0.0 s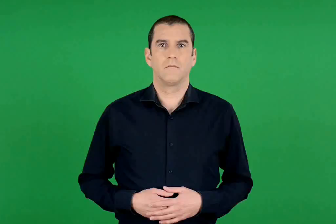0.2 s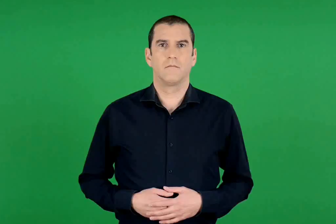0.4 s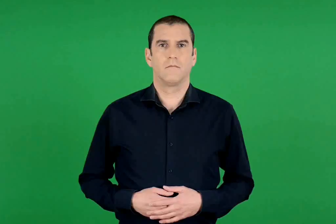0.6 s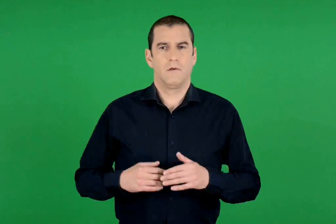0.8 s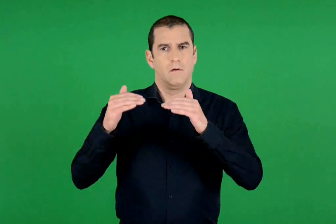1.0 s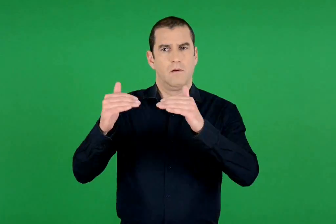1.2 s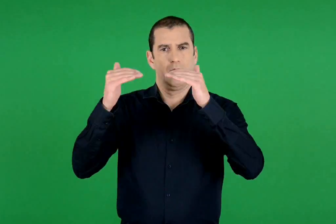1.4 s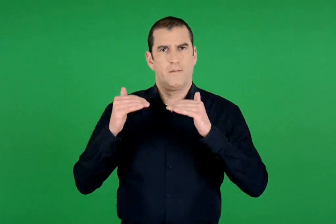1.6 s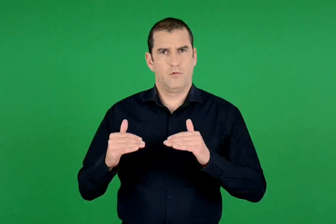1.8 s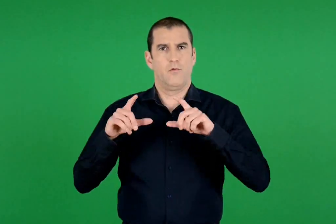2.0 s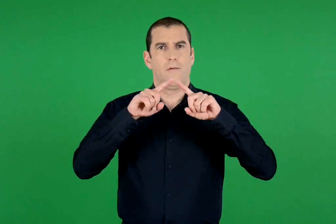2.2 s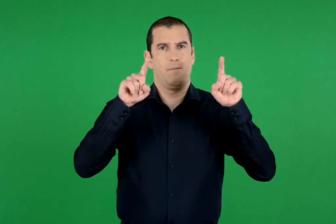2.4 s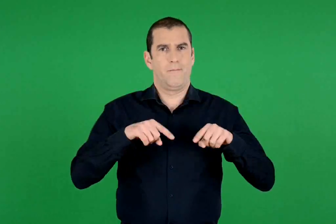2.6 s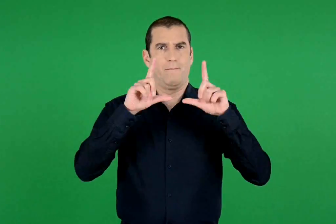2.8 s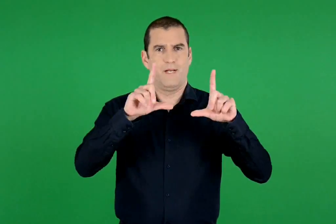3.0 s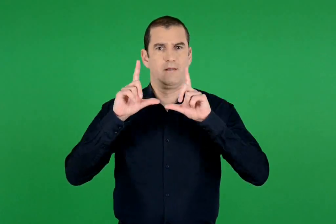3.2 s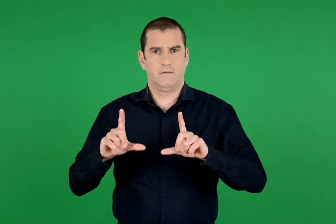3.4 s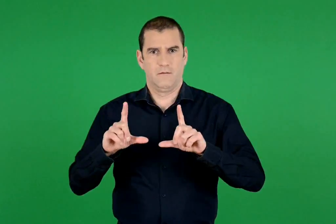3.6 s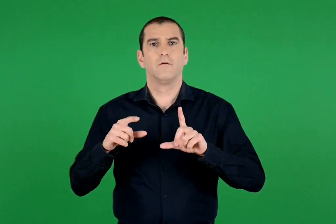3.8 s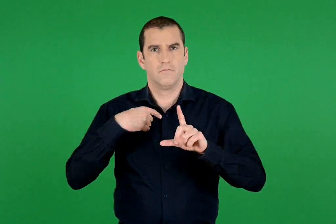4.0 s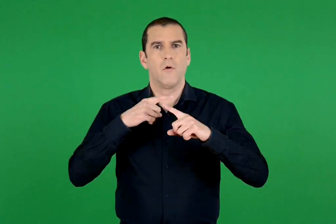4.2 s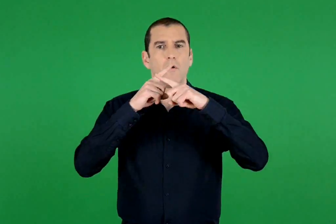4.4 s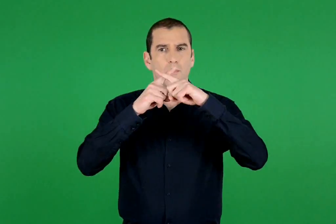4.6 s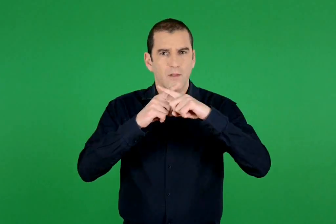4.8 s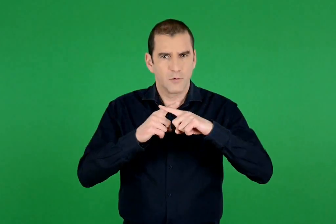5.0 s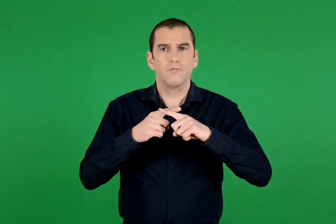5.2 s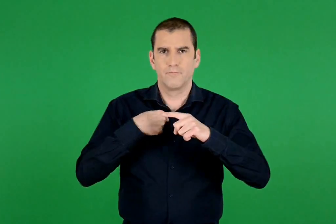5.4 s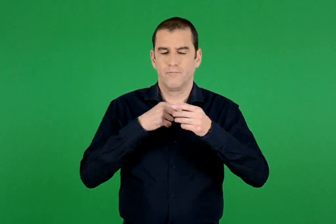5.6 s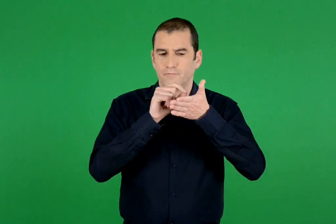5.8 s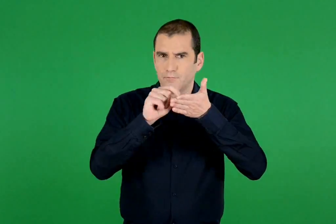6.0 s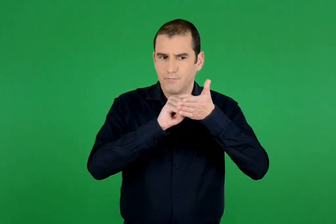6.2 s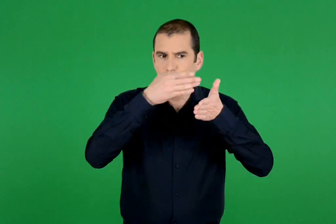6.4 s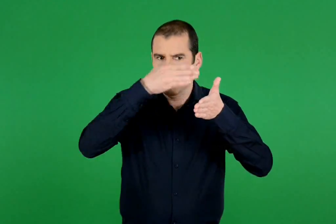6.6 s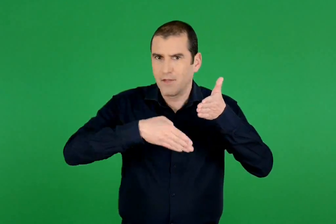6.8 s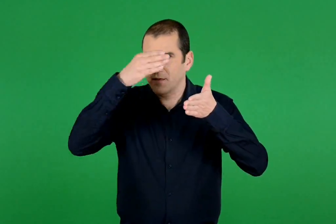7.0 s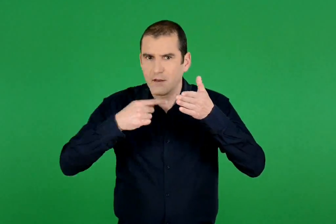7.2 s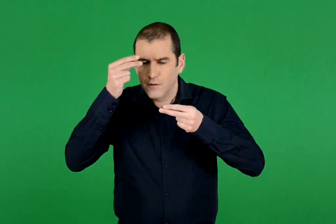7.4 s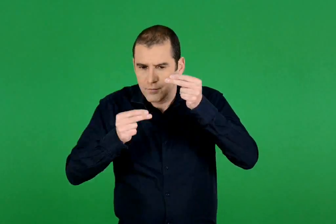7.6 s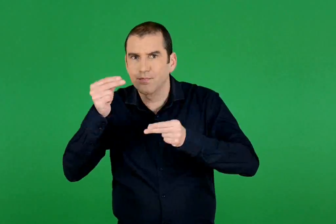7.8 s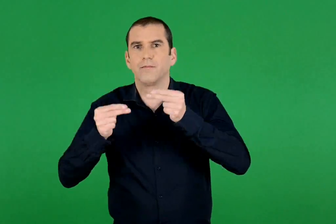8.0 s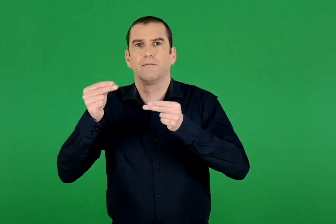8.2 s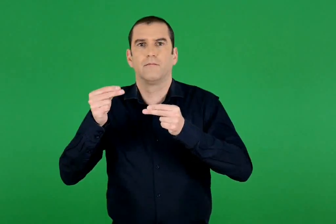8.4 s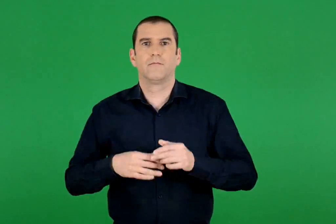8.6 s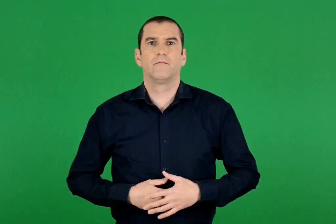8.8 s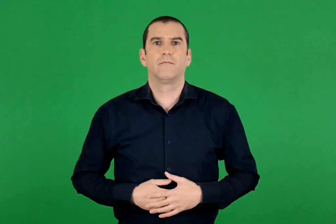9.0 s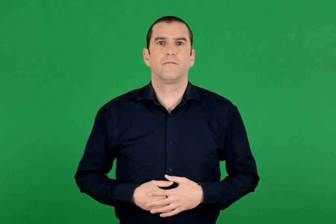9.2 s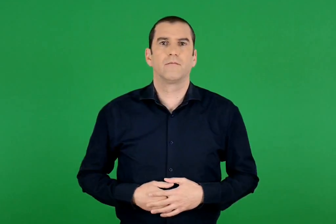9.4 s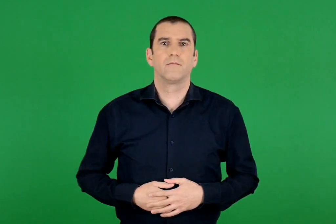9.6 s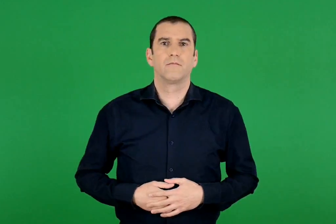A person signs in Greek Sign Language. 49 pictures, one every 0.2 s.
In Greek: γράφω κάθετα και υπολογίζω τους πολλαπλασιασμούς που αντιστοιχούν στους παρακάτω πίνακες
